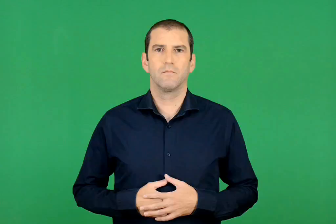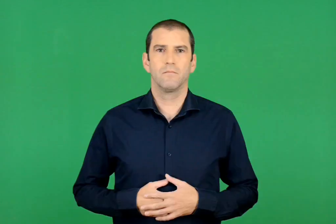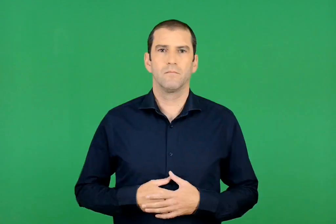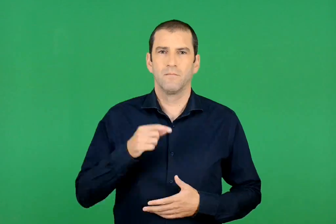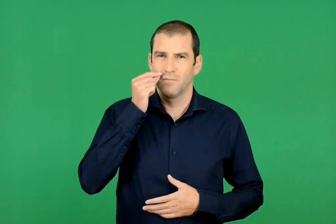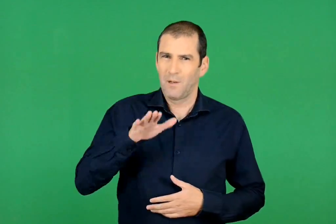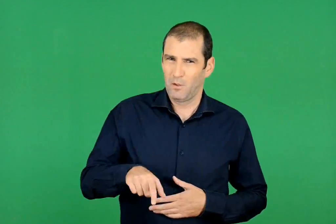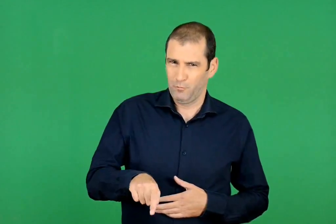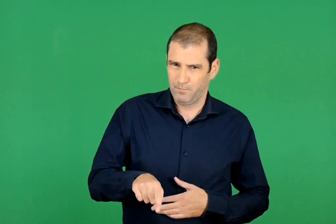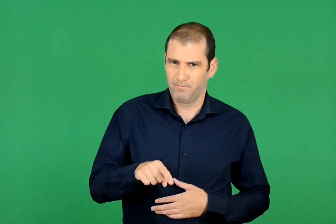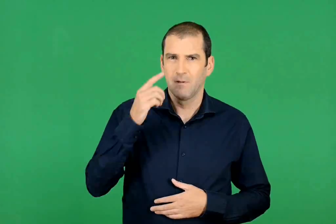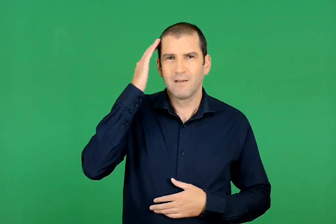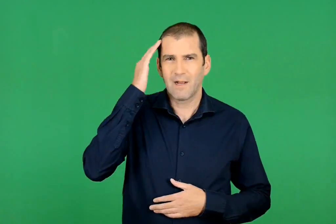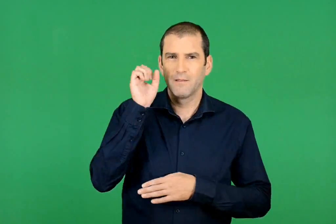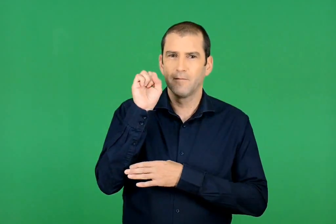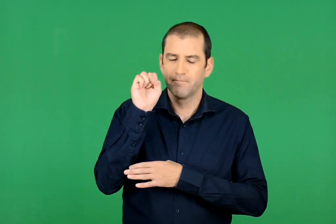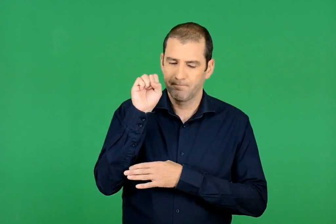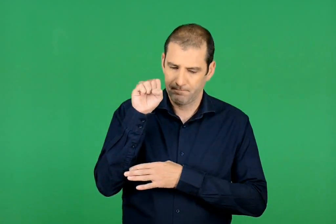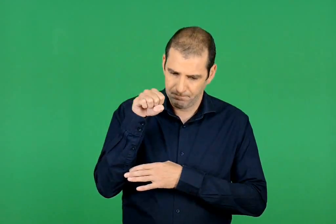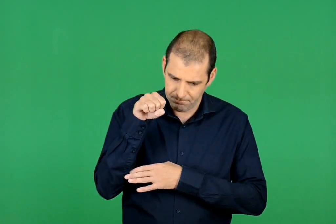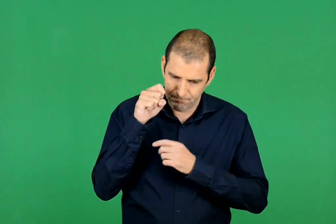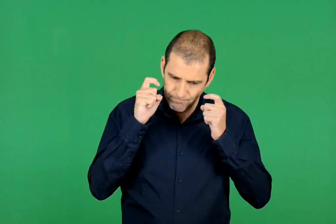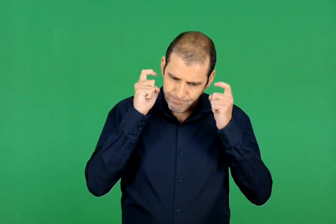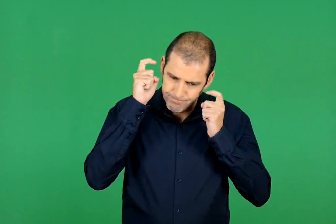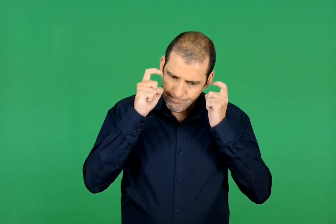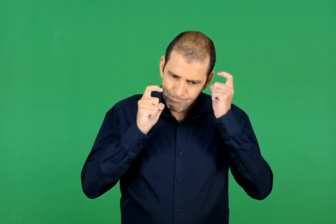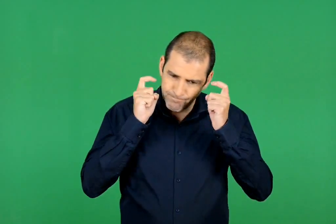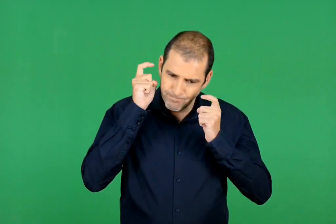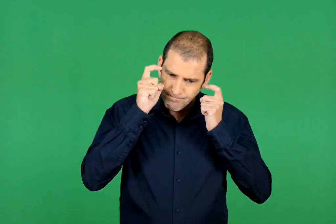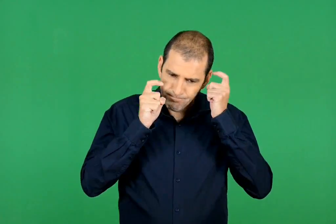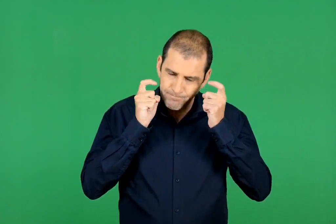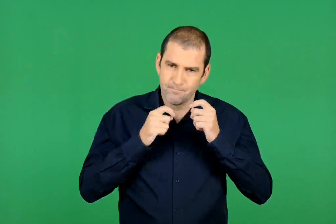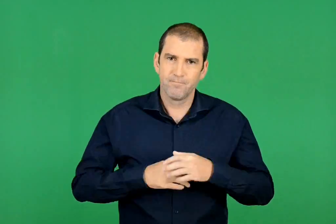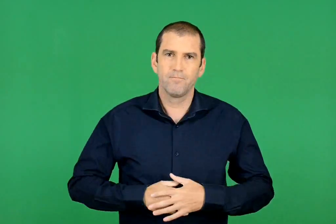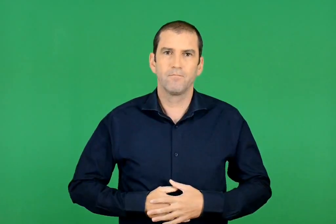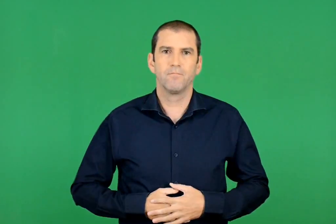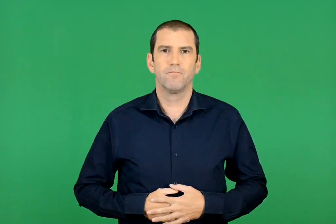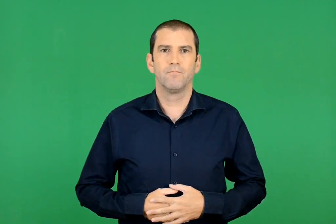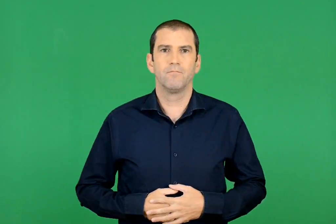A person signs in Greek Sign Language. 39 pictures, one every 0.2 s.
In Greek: ο µικρός όμως έχει το κεφάλι σκυµµένο και δείχνει συλλογισμένος
